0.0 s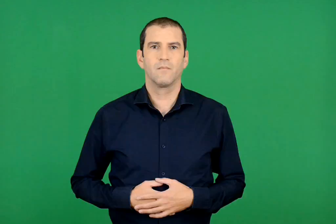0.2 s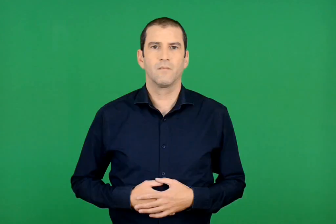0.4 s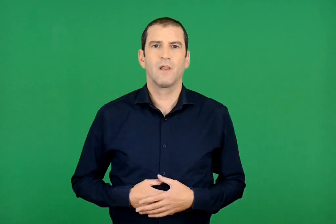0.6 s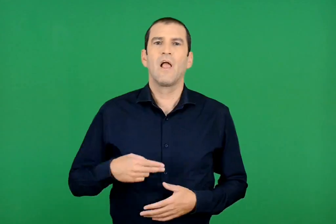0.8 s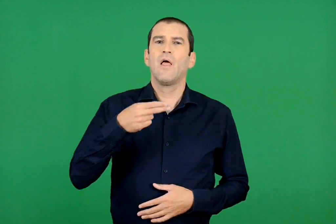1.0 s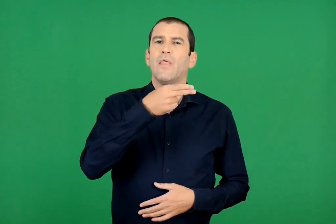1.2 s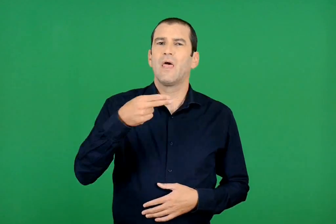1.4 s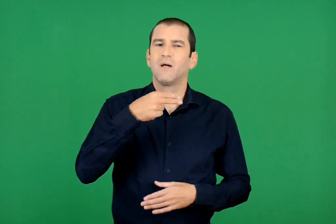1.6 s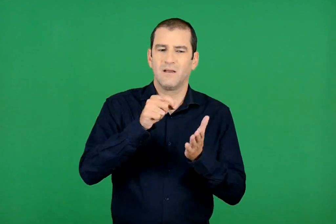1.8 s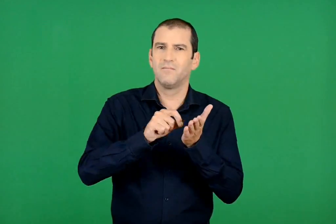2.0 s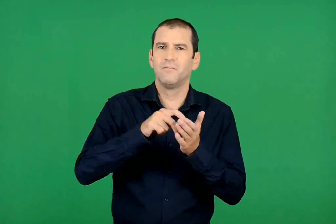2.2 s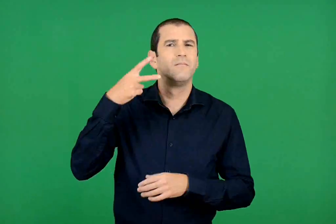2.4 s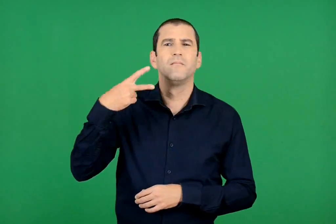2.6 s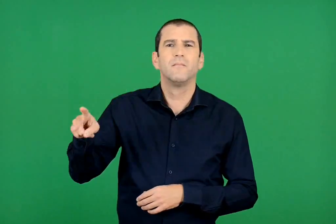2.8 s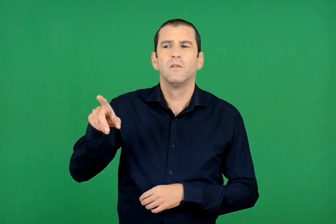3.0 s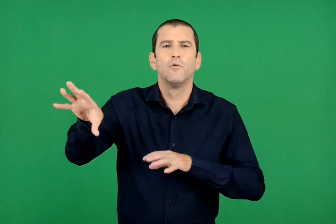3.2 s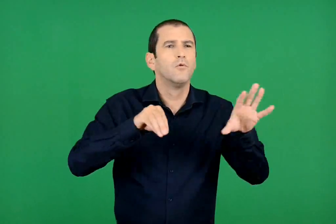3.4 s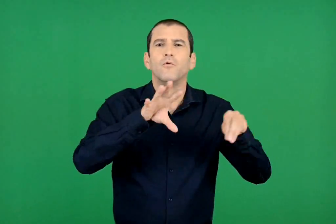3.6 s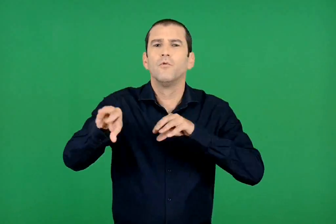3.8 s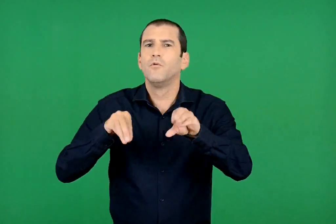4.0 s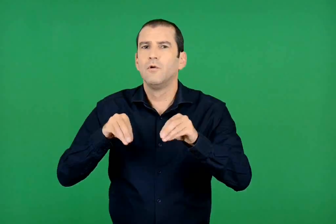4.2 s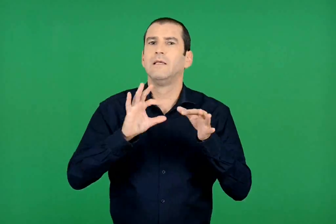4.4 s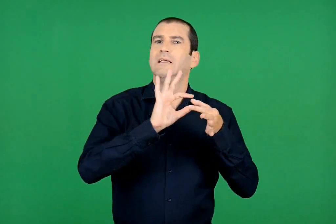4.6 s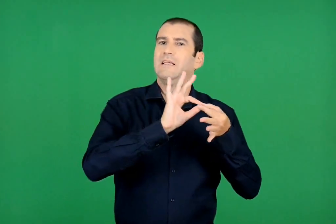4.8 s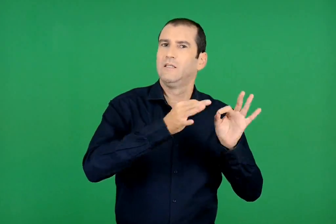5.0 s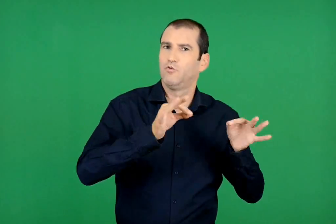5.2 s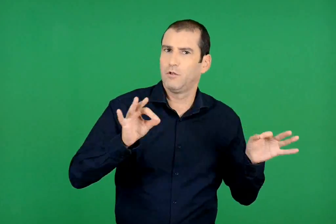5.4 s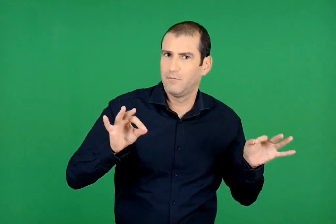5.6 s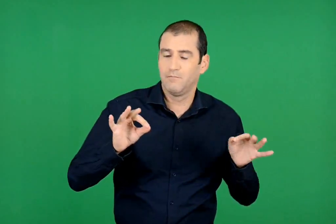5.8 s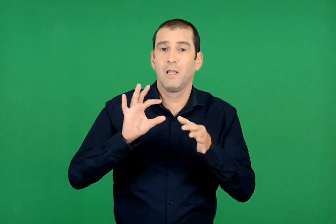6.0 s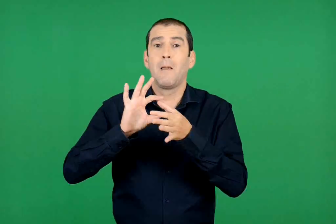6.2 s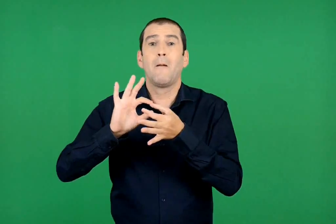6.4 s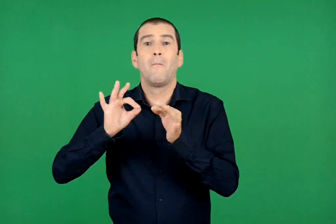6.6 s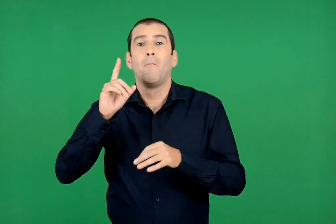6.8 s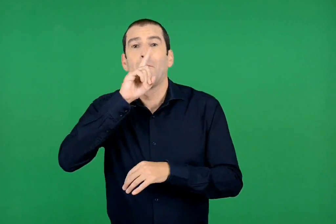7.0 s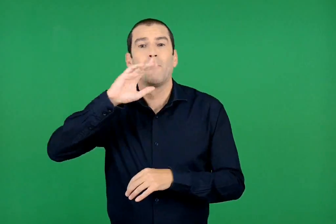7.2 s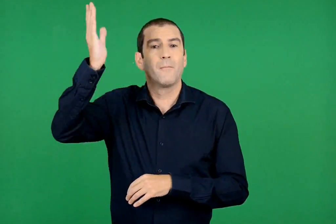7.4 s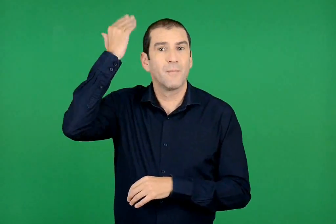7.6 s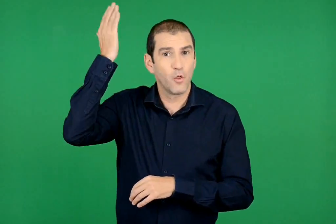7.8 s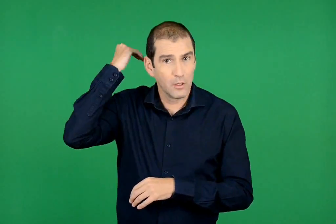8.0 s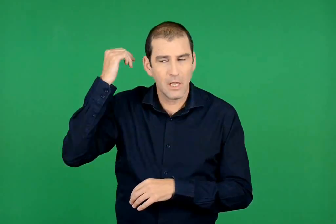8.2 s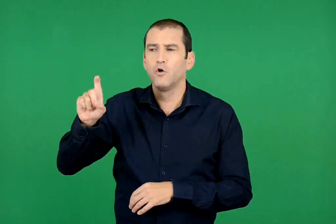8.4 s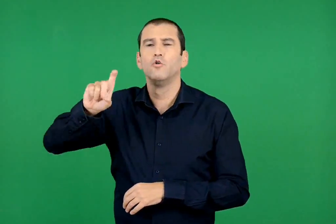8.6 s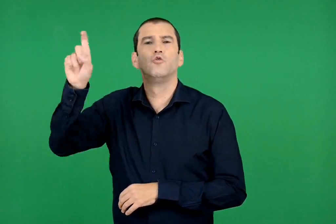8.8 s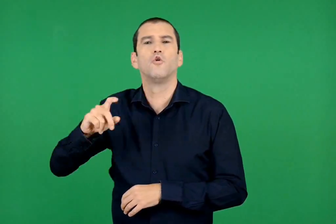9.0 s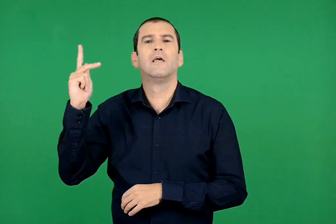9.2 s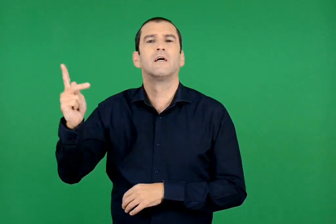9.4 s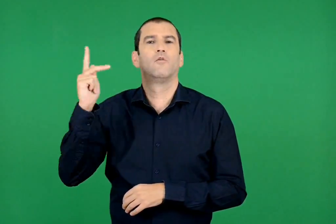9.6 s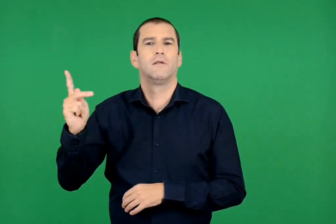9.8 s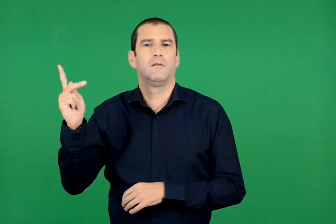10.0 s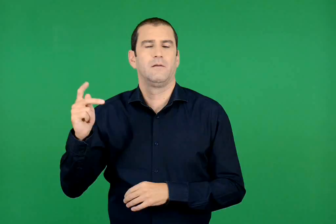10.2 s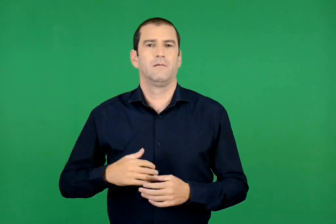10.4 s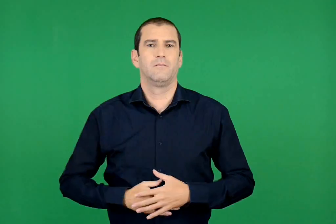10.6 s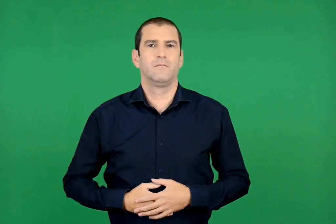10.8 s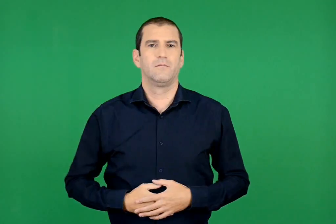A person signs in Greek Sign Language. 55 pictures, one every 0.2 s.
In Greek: τα θέματά της τα αντλεί από την ιστορία , τη μυθολογία και την κοινωνική ζωή
